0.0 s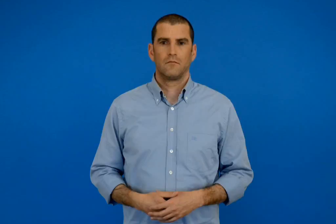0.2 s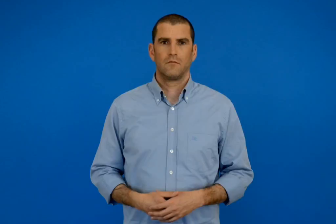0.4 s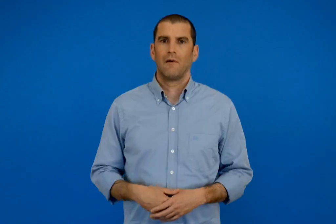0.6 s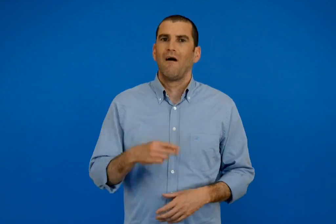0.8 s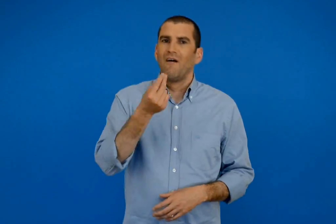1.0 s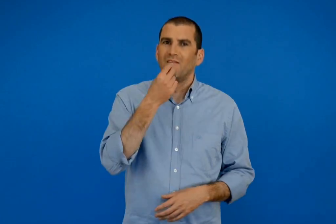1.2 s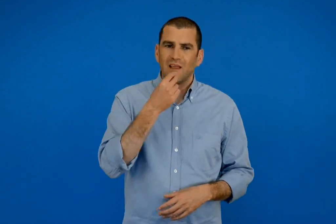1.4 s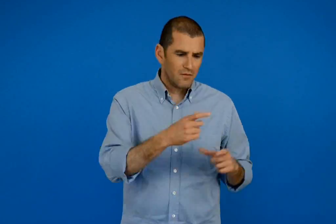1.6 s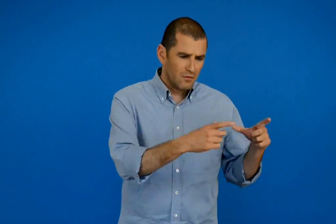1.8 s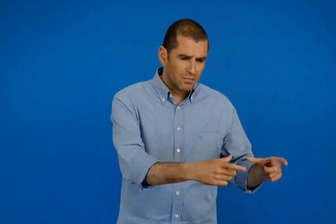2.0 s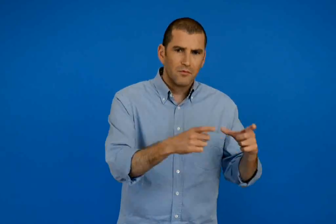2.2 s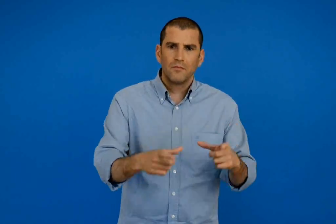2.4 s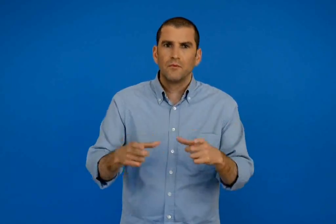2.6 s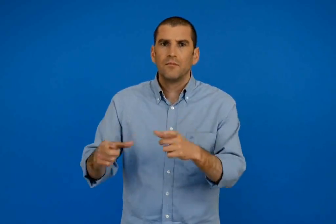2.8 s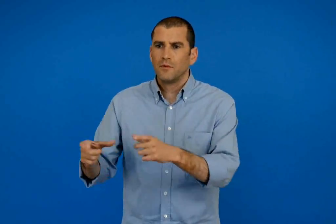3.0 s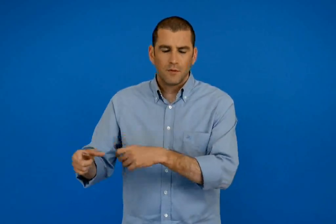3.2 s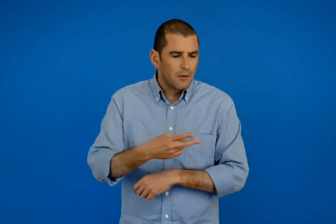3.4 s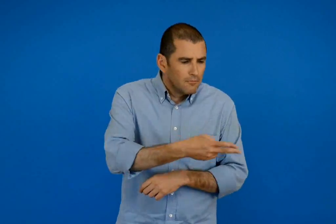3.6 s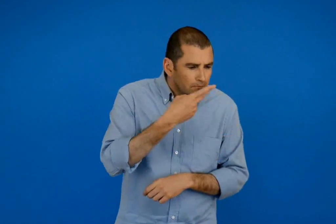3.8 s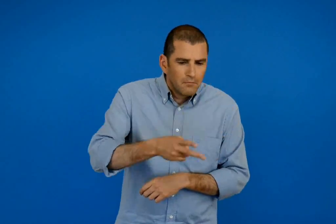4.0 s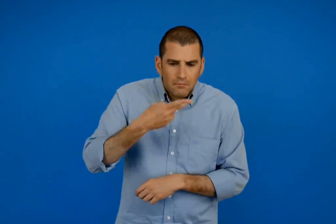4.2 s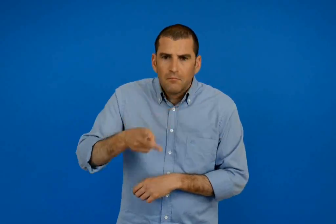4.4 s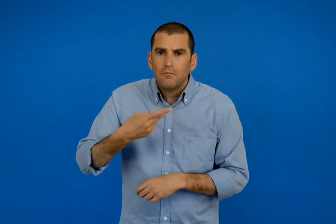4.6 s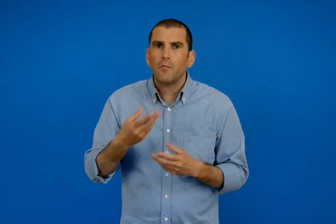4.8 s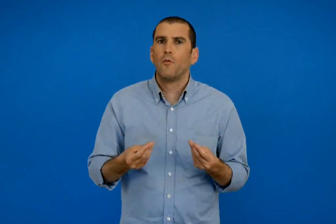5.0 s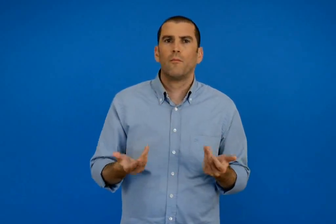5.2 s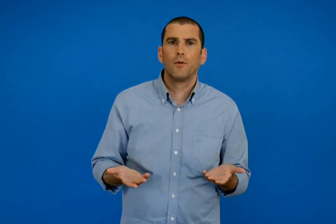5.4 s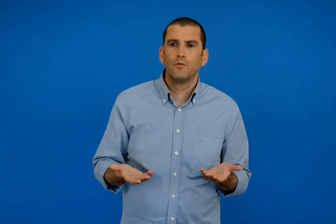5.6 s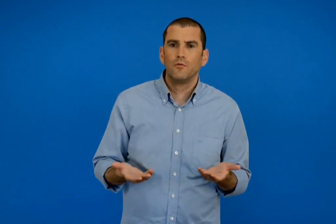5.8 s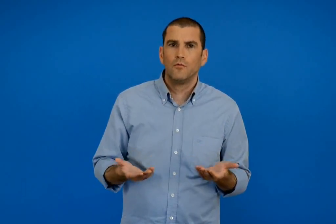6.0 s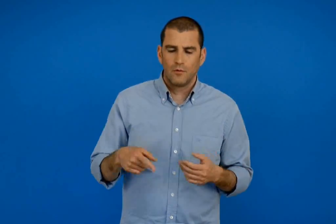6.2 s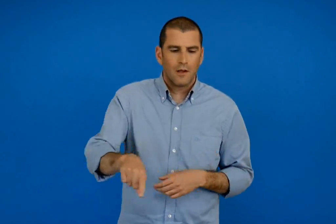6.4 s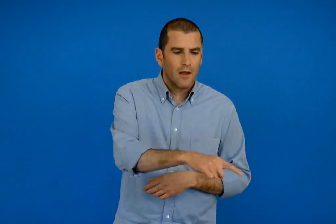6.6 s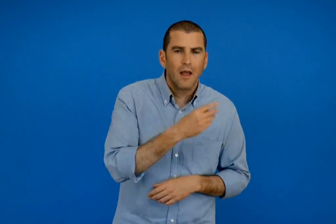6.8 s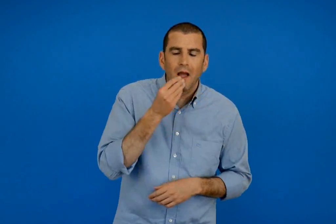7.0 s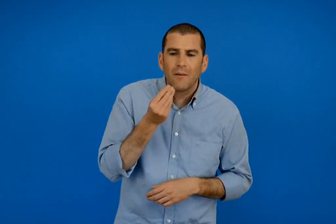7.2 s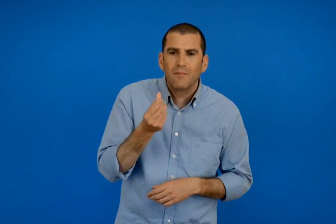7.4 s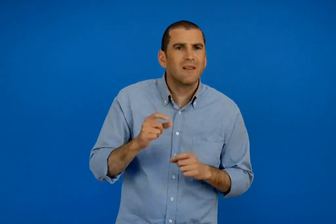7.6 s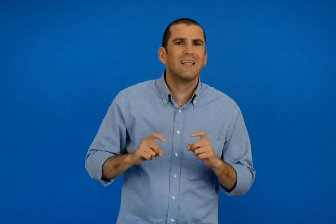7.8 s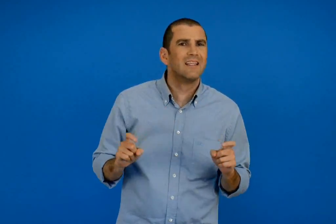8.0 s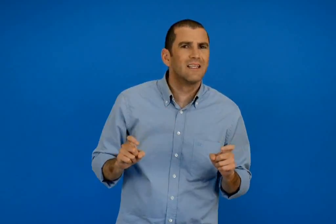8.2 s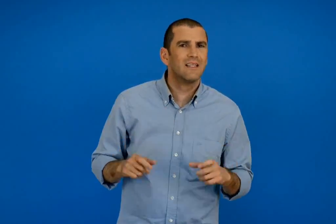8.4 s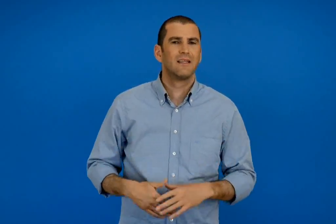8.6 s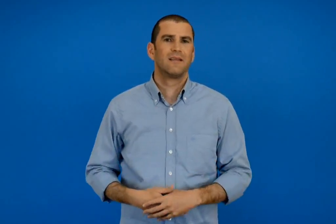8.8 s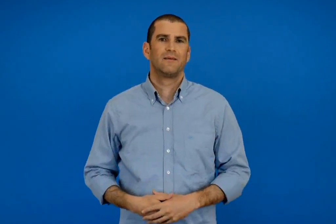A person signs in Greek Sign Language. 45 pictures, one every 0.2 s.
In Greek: πως μυρίζει κάθε φαγητό ; τι γεύση έχει ;
